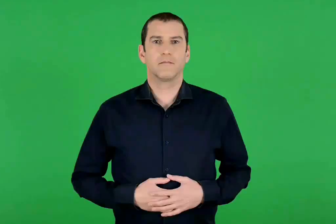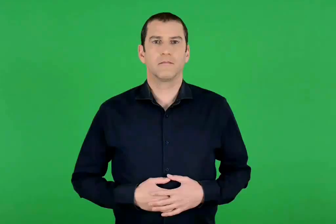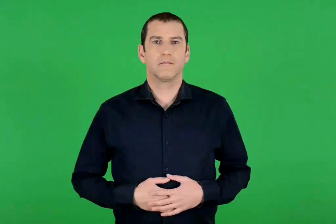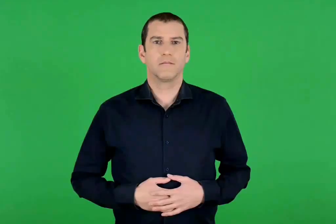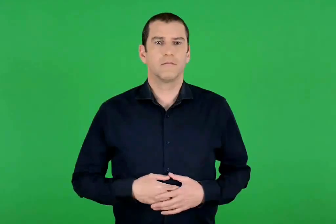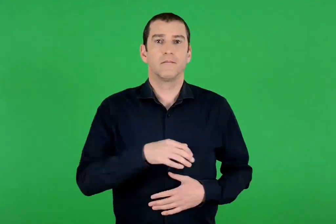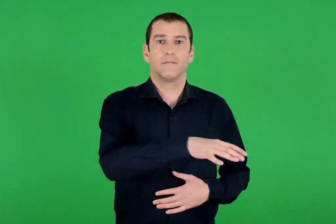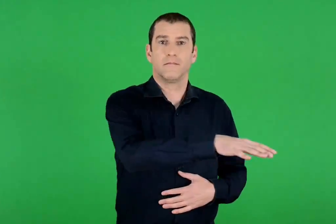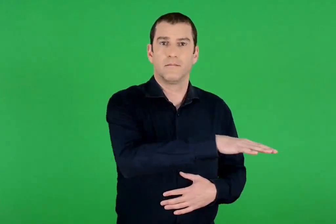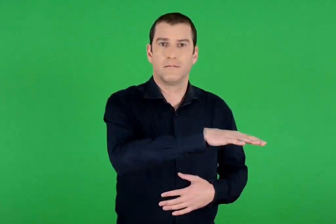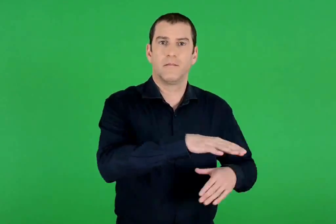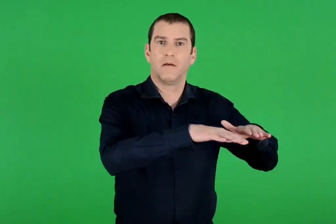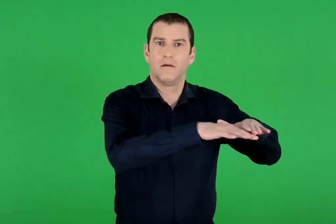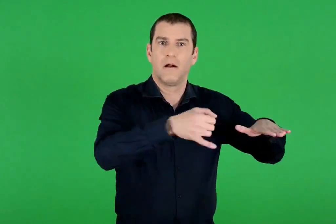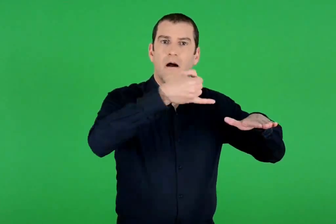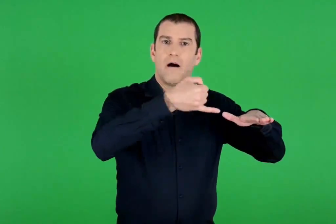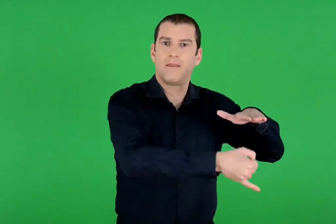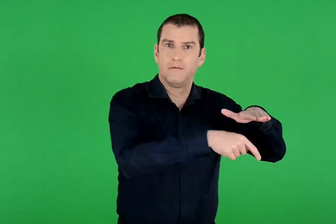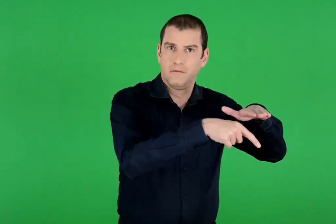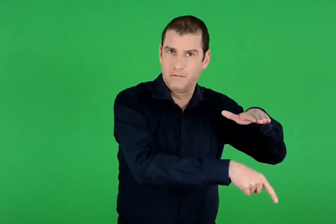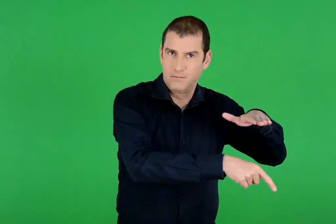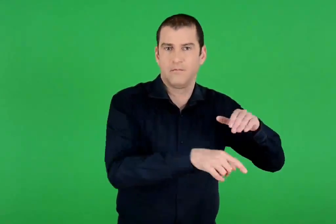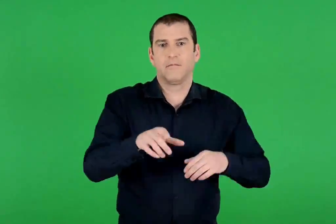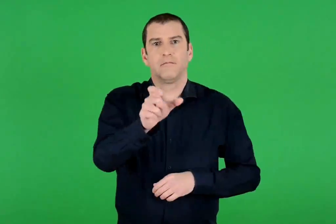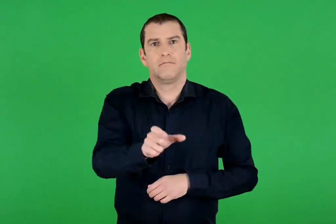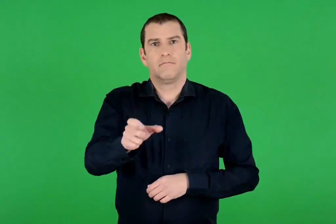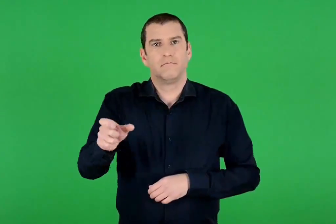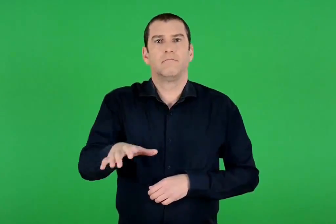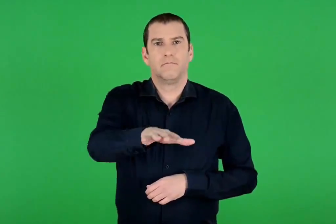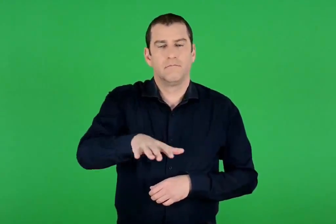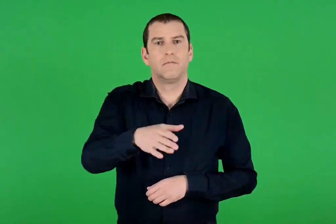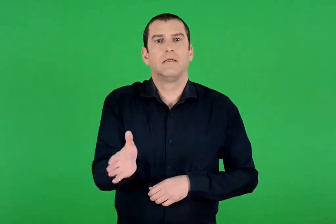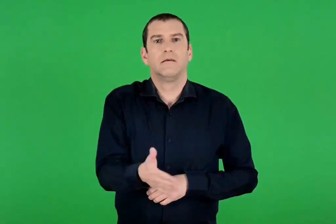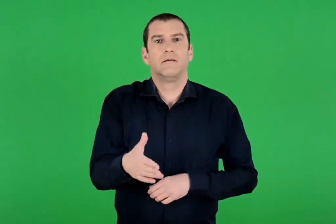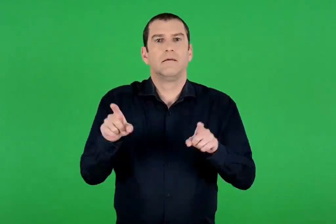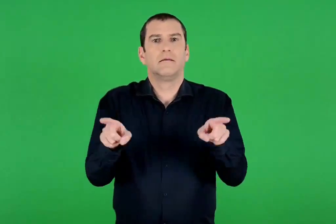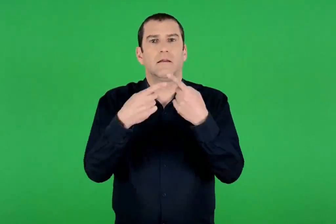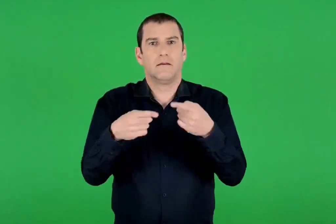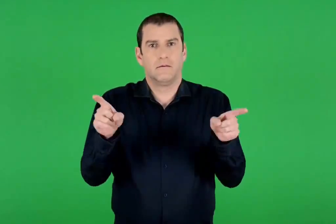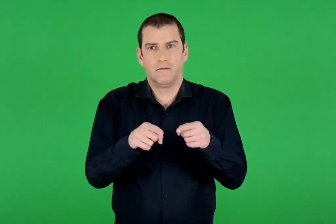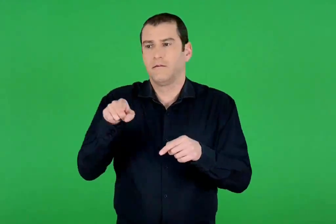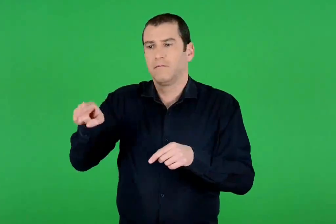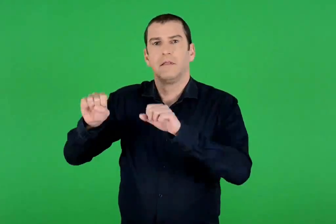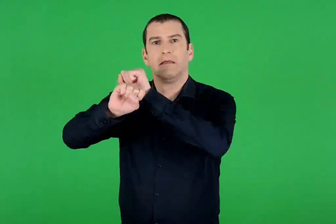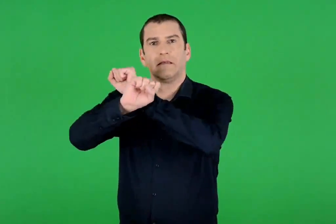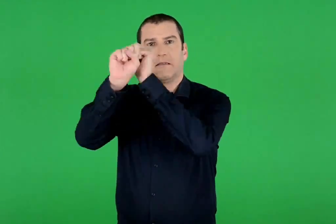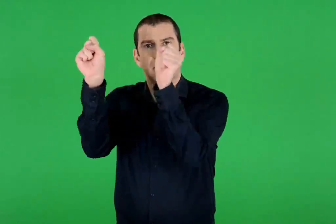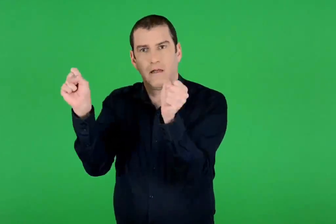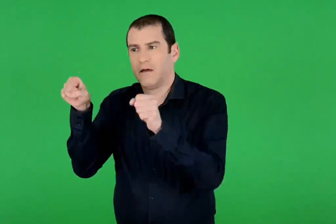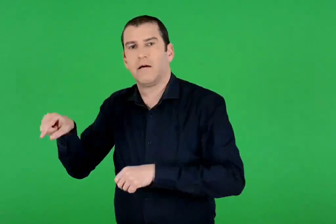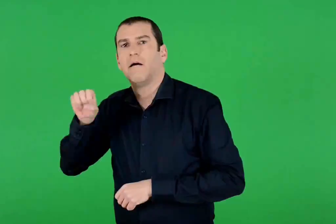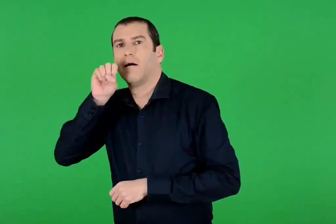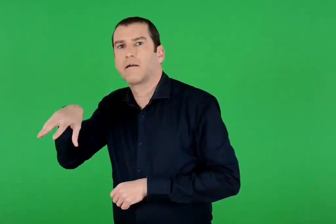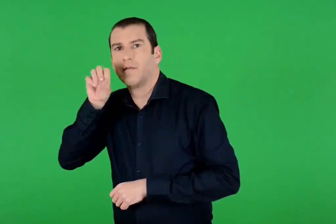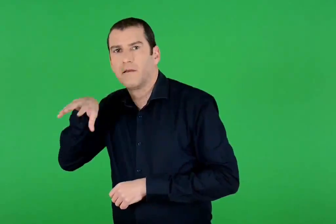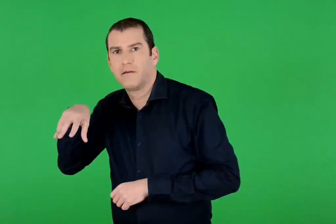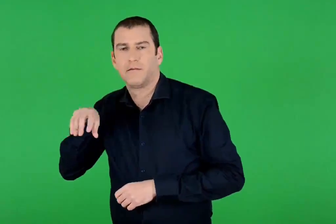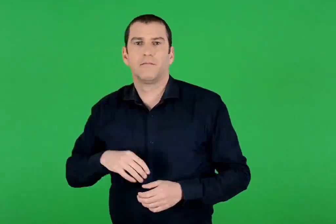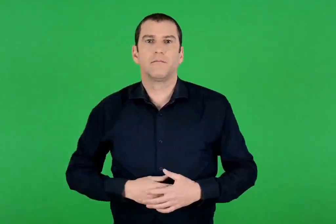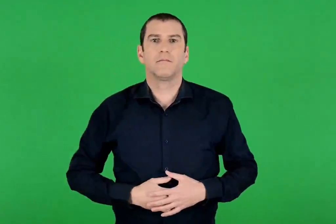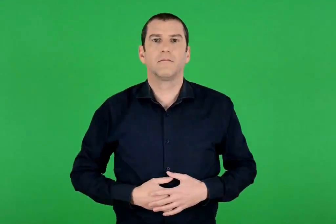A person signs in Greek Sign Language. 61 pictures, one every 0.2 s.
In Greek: στον άδη , στις σειρήνες , στη σκύλλα και στη χάρυβδη
